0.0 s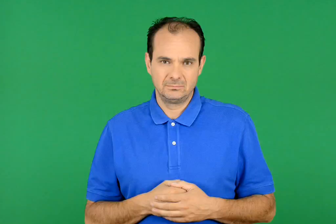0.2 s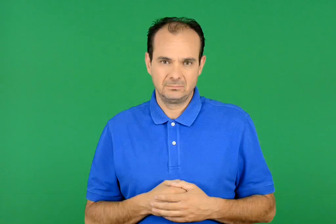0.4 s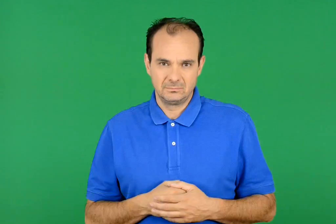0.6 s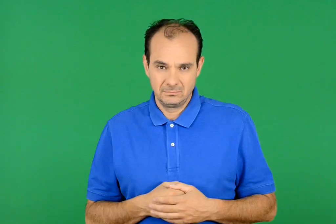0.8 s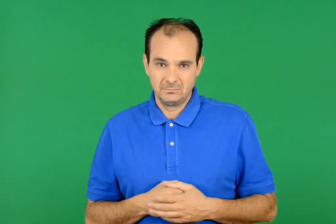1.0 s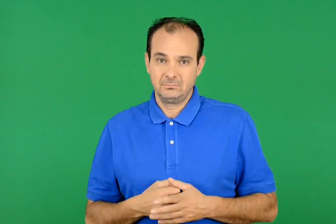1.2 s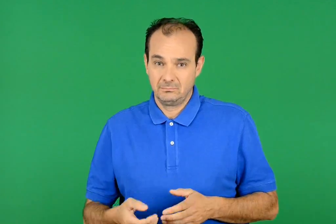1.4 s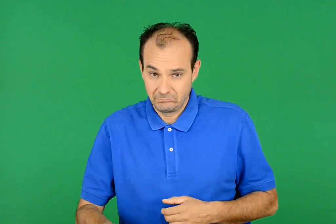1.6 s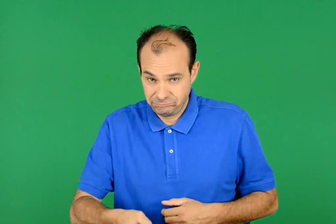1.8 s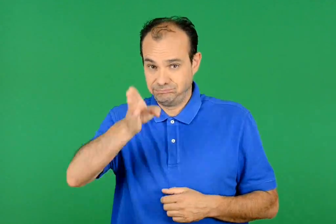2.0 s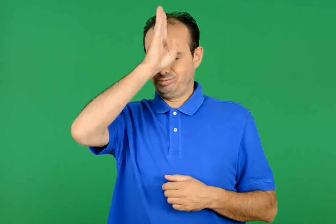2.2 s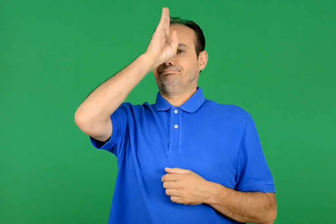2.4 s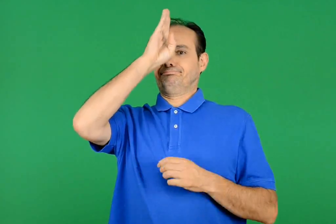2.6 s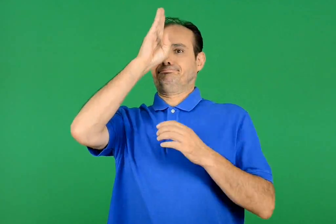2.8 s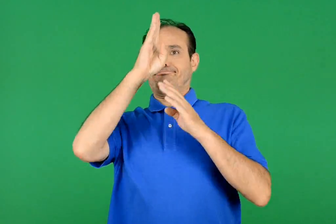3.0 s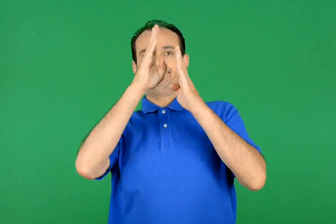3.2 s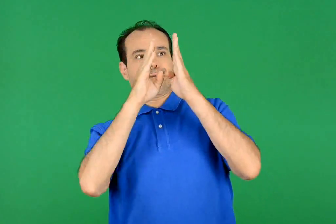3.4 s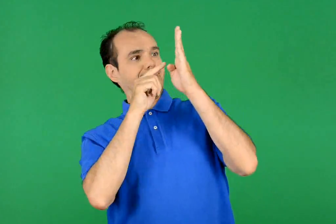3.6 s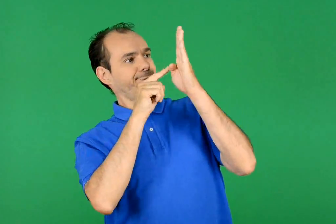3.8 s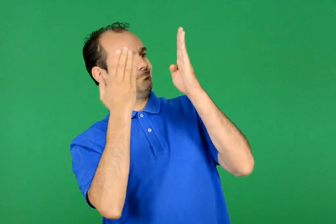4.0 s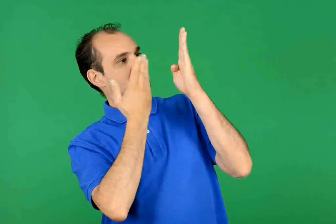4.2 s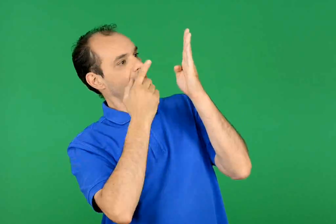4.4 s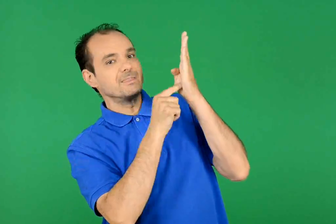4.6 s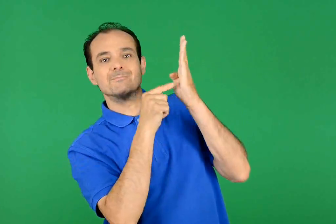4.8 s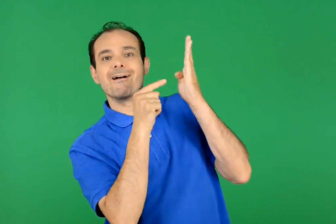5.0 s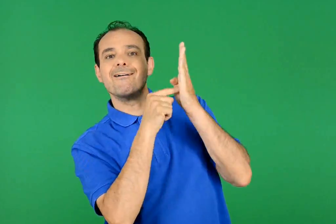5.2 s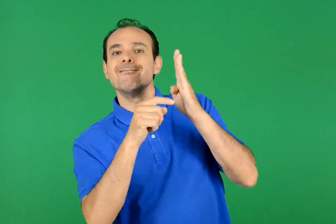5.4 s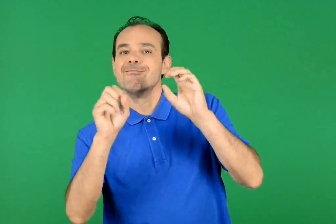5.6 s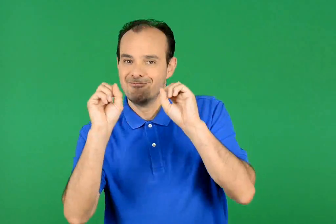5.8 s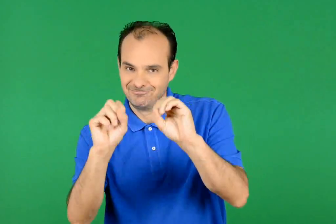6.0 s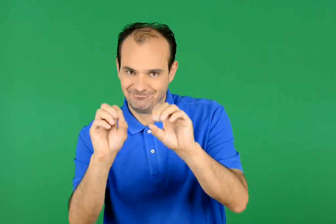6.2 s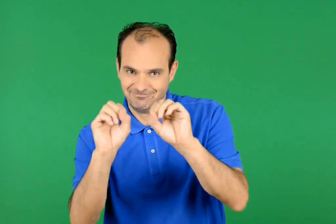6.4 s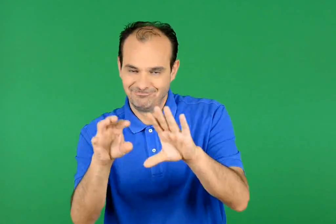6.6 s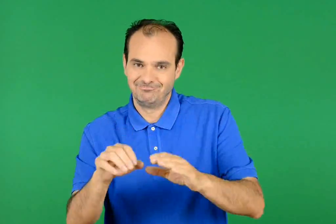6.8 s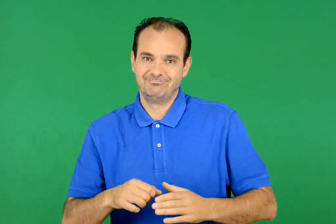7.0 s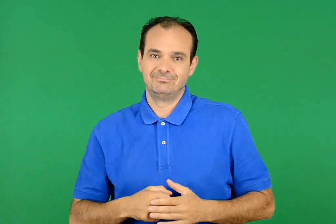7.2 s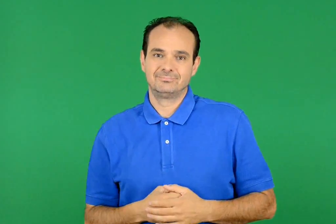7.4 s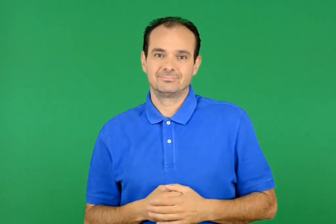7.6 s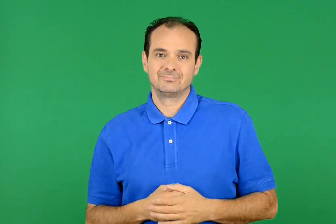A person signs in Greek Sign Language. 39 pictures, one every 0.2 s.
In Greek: το πάθημα είναι ένα μάθημα που διδάσκεται
